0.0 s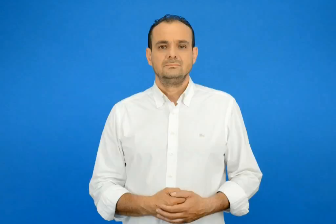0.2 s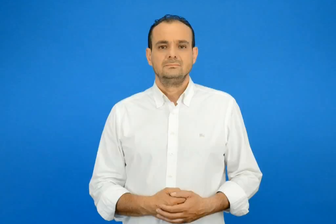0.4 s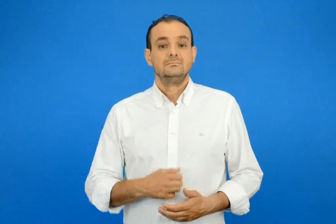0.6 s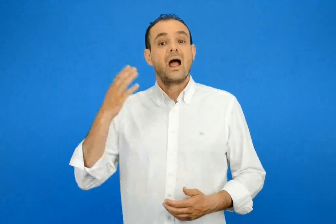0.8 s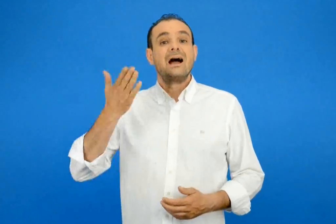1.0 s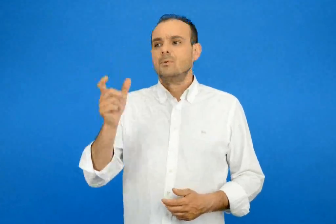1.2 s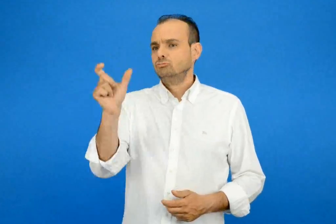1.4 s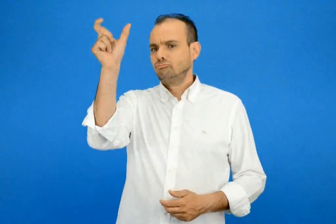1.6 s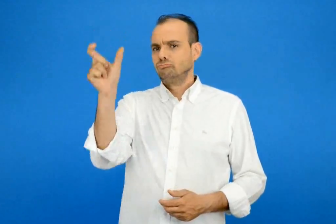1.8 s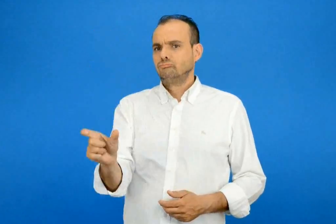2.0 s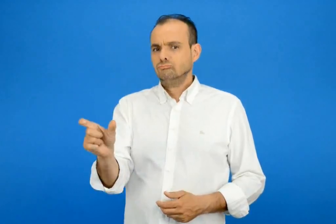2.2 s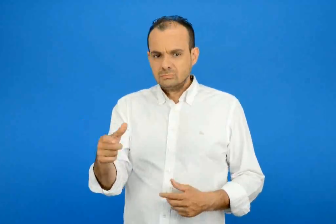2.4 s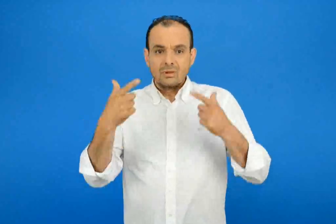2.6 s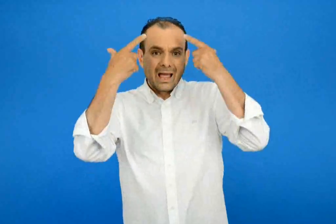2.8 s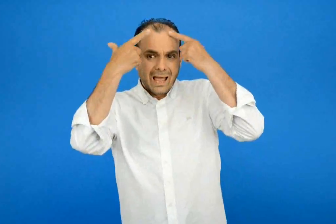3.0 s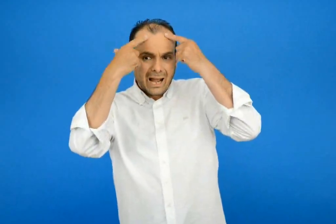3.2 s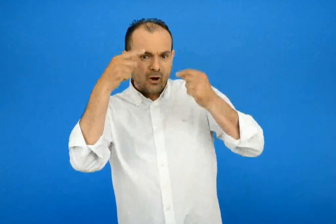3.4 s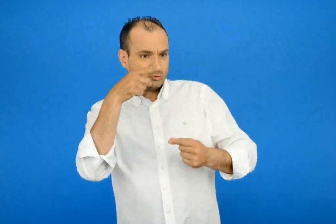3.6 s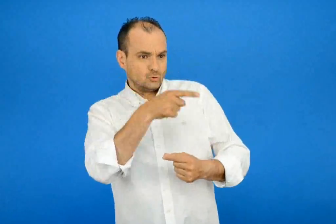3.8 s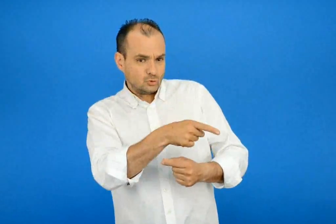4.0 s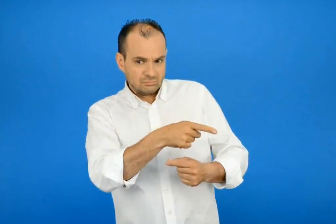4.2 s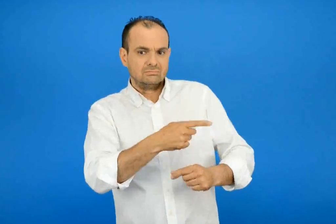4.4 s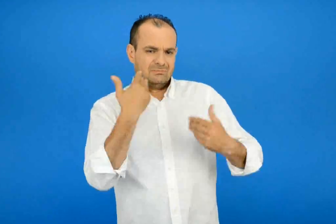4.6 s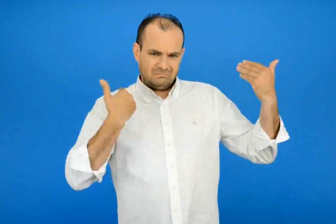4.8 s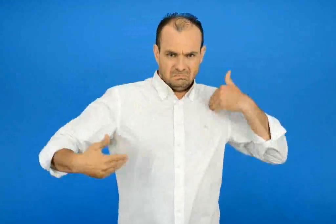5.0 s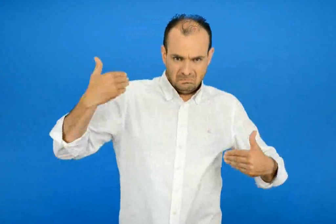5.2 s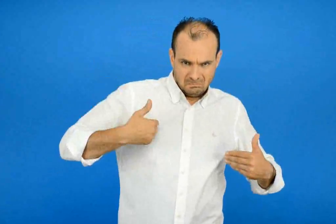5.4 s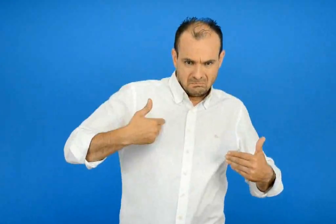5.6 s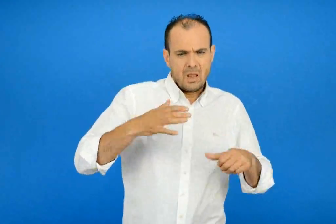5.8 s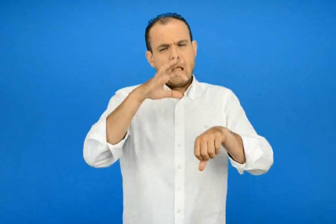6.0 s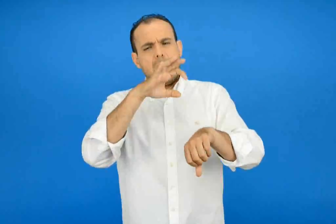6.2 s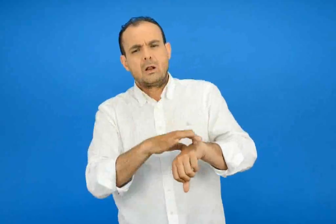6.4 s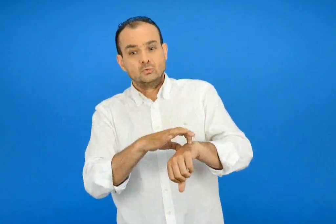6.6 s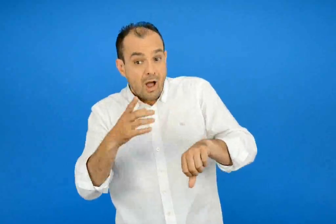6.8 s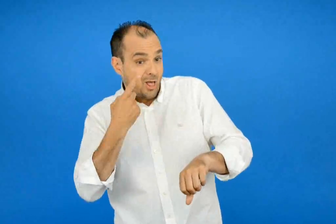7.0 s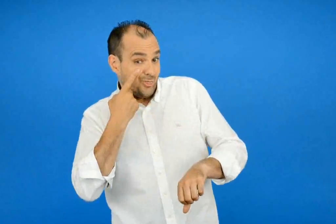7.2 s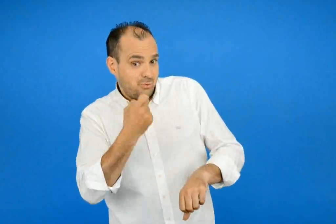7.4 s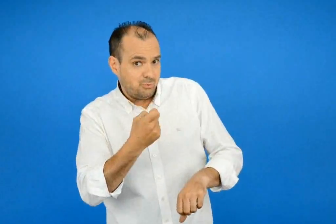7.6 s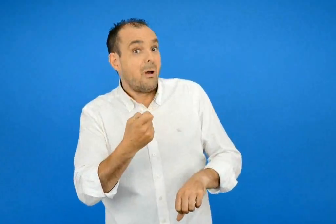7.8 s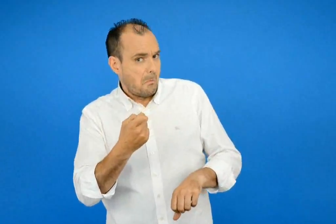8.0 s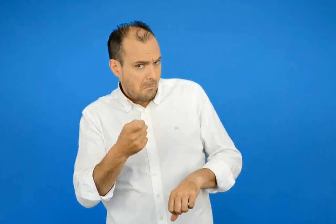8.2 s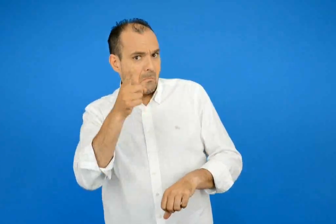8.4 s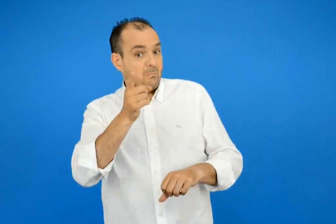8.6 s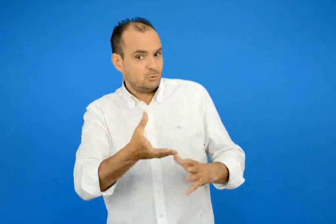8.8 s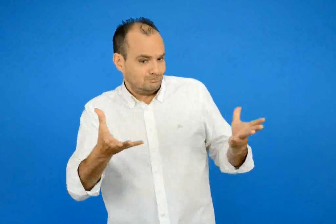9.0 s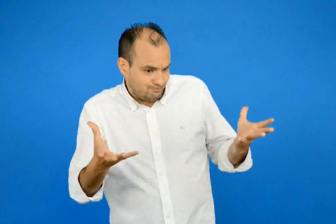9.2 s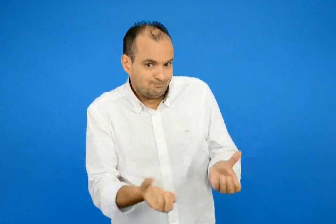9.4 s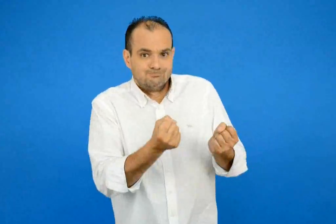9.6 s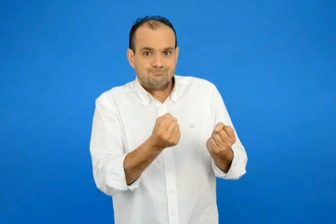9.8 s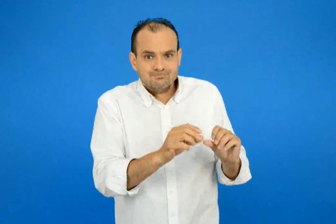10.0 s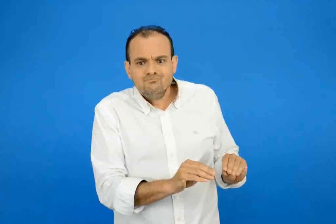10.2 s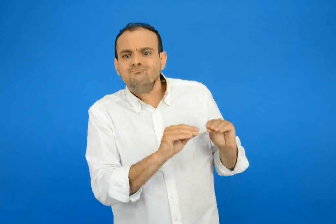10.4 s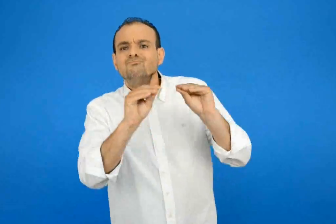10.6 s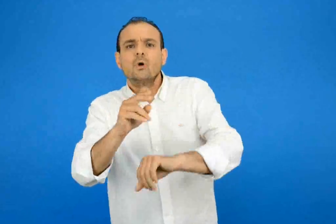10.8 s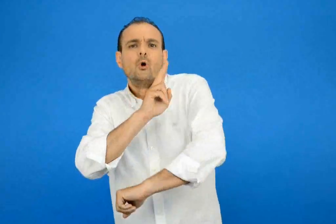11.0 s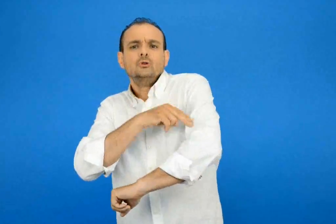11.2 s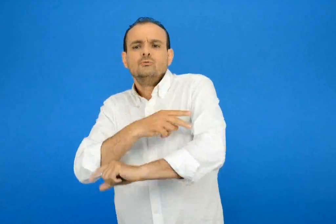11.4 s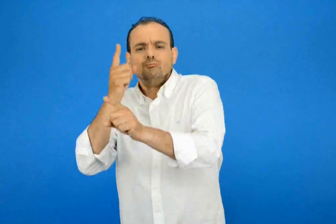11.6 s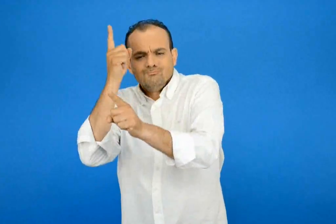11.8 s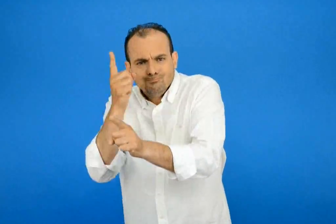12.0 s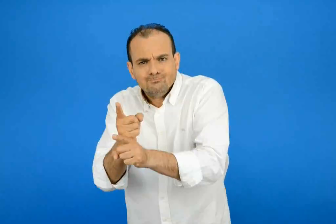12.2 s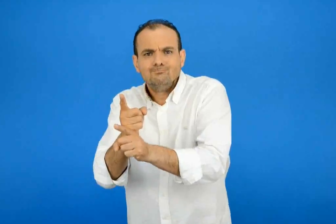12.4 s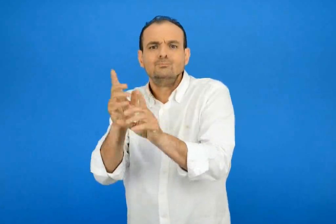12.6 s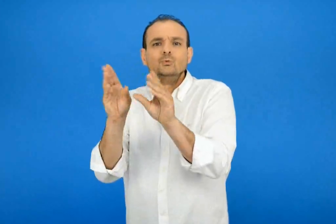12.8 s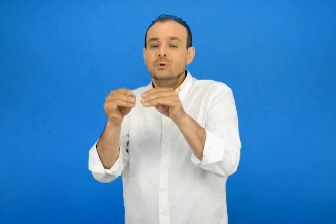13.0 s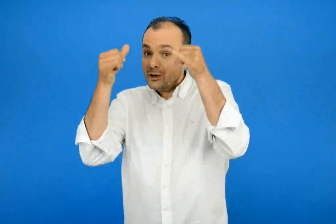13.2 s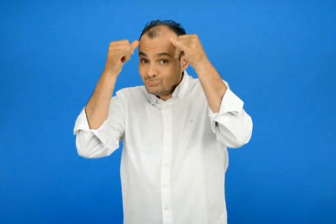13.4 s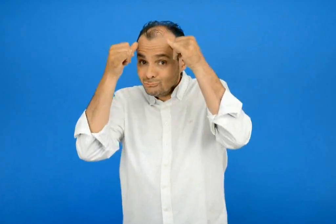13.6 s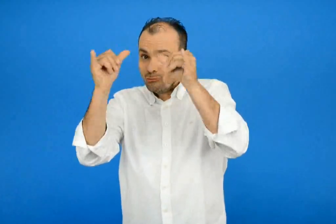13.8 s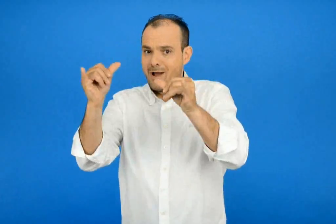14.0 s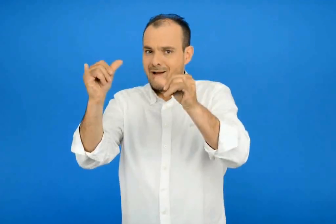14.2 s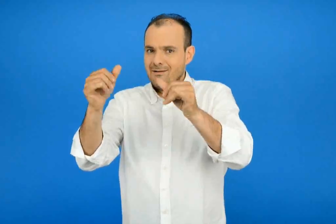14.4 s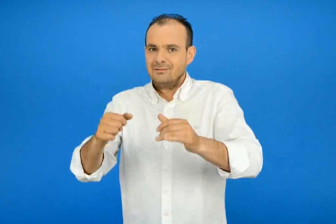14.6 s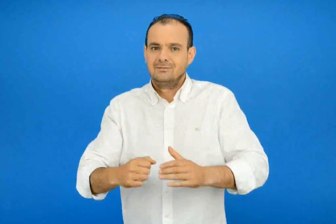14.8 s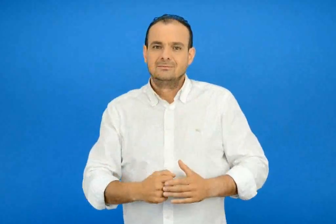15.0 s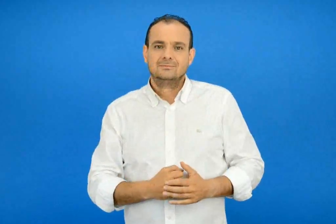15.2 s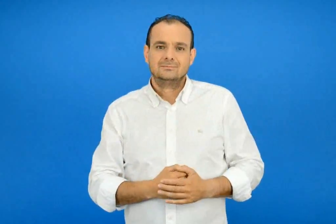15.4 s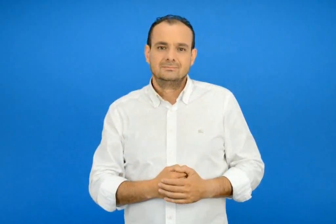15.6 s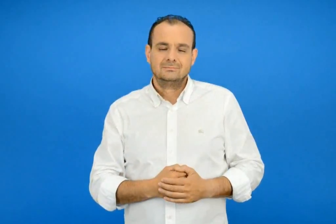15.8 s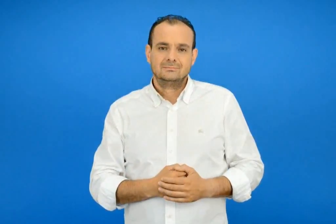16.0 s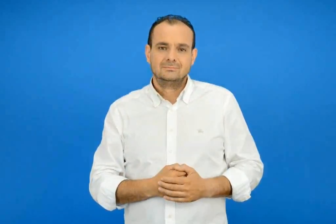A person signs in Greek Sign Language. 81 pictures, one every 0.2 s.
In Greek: αν κάποιός βρει έναν πληγωμένο η άρρωστο λύκο μπορεί να τον σώσει πηγαίνοντας τον σε νοσοκομείο για ζώα
